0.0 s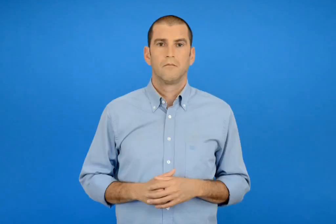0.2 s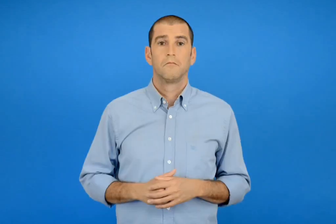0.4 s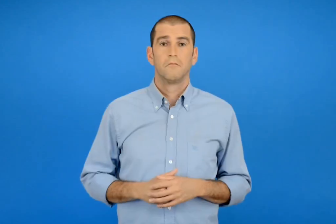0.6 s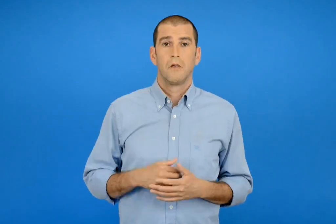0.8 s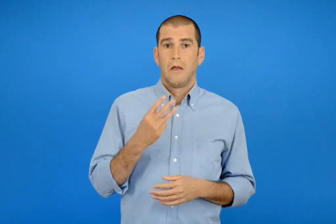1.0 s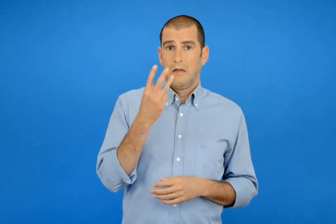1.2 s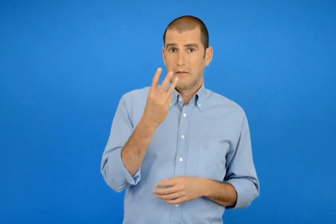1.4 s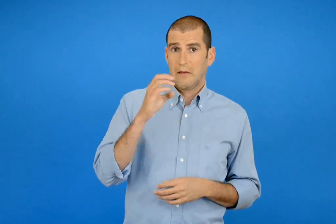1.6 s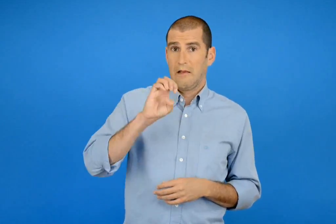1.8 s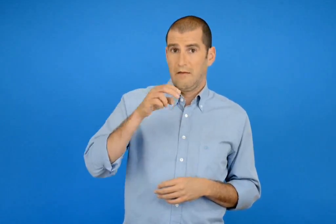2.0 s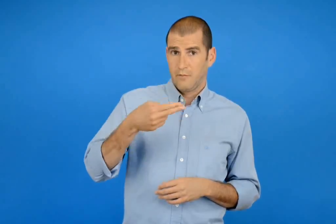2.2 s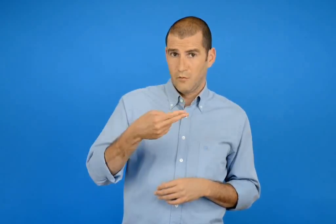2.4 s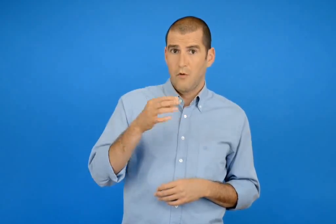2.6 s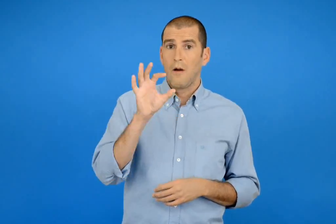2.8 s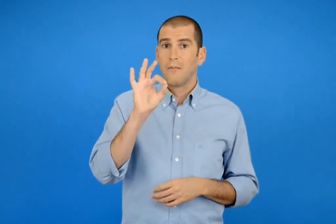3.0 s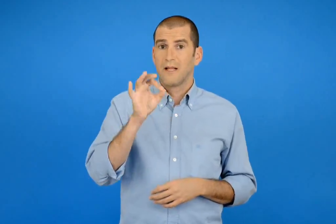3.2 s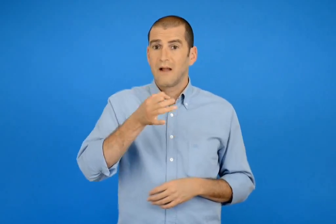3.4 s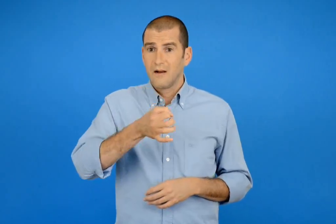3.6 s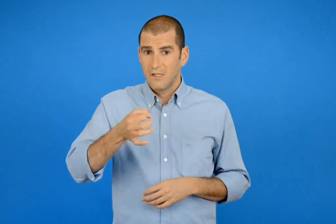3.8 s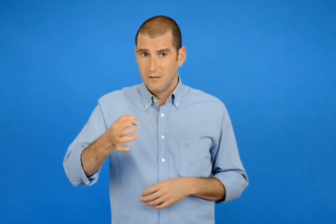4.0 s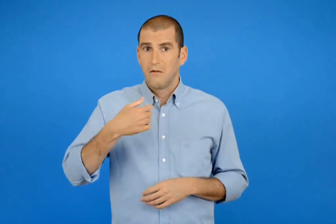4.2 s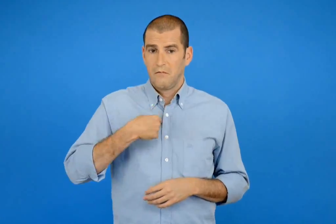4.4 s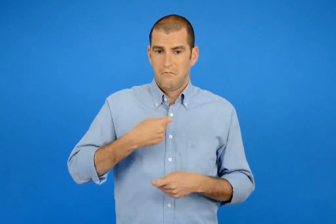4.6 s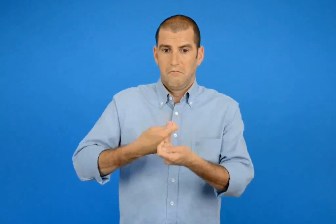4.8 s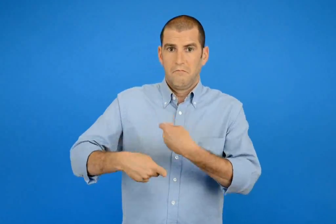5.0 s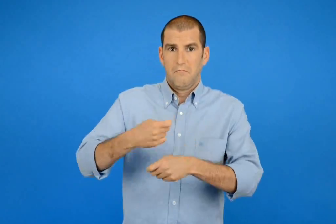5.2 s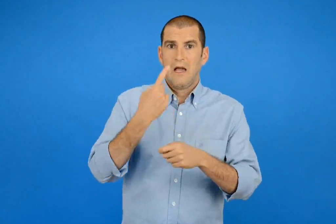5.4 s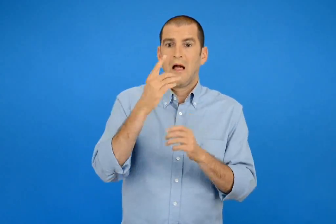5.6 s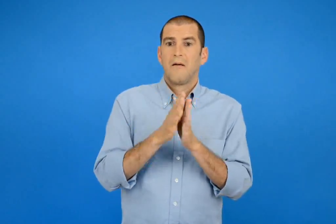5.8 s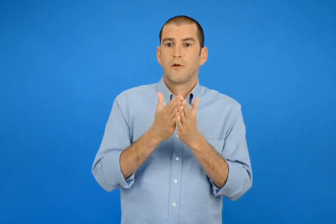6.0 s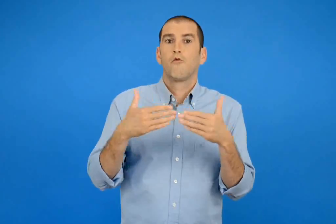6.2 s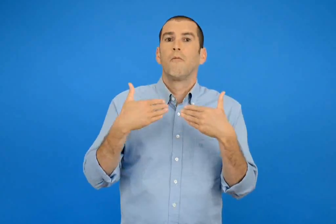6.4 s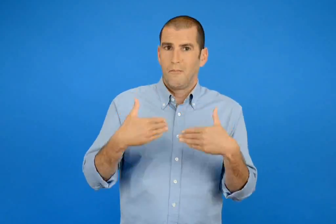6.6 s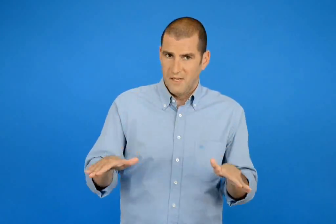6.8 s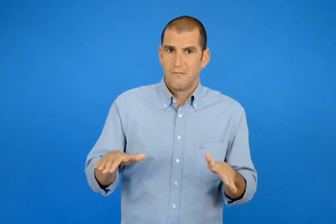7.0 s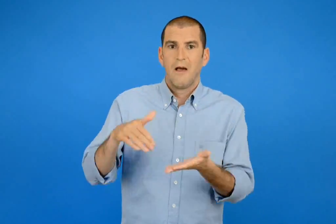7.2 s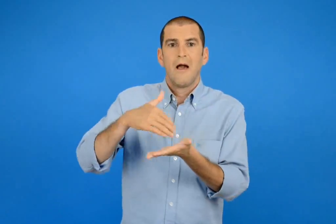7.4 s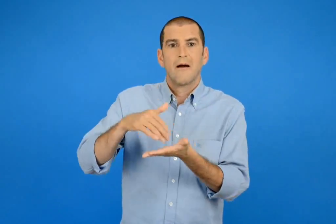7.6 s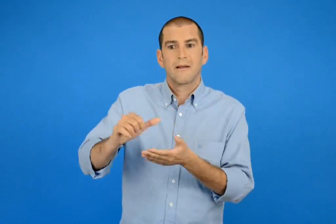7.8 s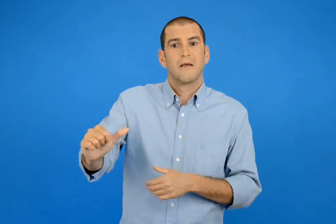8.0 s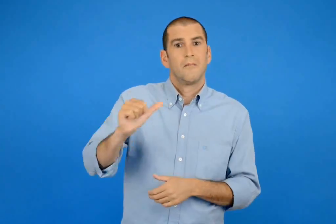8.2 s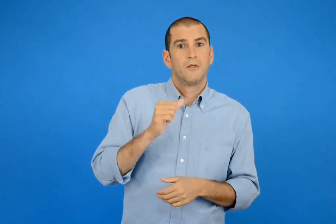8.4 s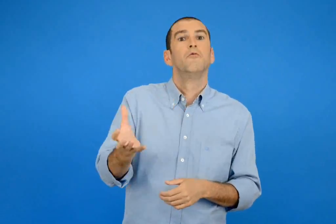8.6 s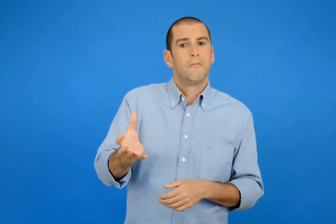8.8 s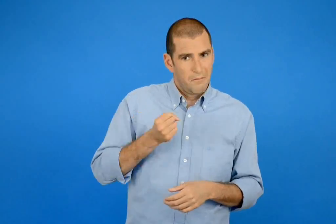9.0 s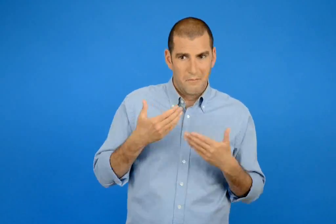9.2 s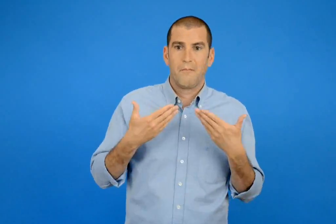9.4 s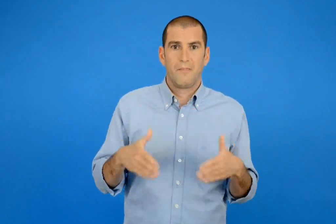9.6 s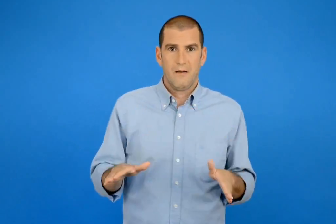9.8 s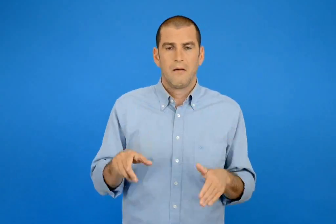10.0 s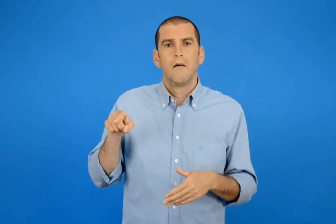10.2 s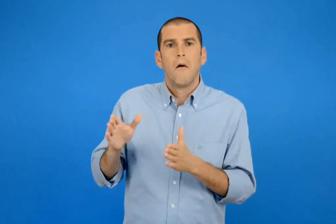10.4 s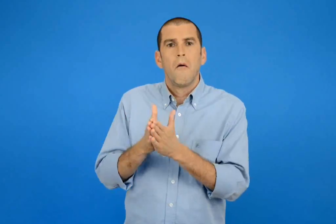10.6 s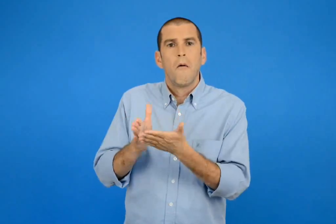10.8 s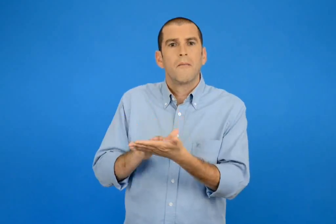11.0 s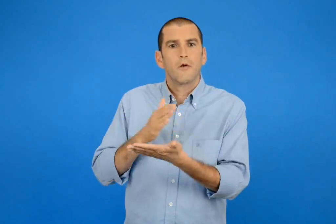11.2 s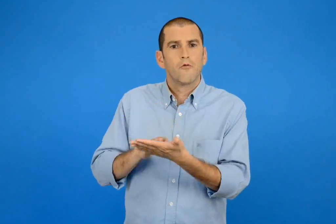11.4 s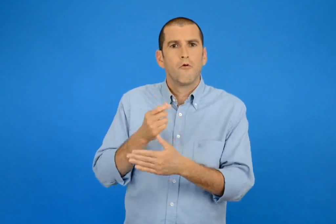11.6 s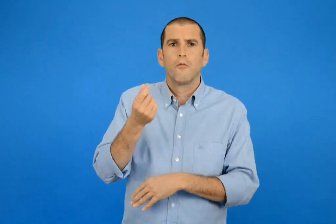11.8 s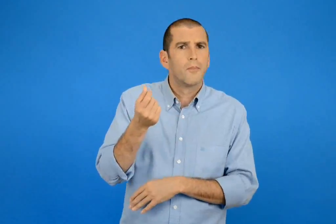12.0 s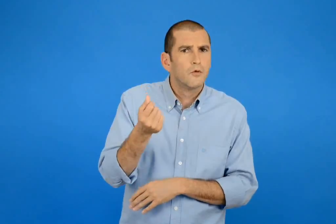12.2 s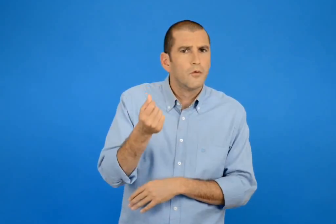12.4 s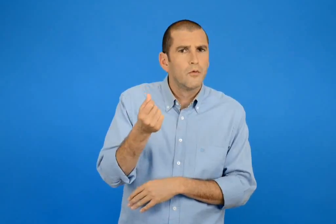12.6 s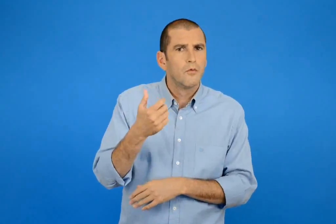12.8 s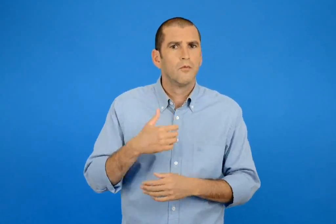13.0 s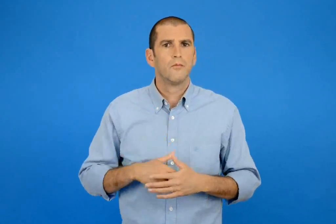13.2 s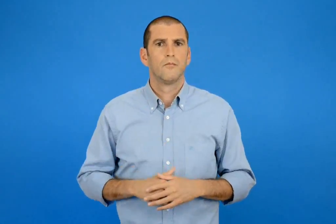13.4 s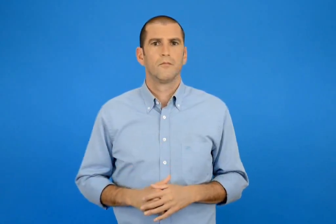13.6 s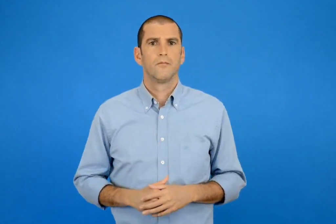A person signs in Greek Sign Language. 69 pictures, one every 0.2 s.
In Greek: με 3 € και 50 λεπτό αγόρασα ένα περιοδικό και πήρα ρέστα πόσο έκανε το περιοδικό ;
